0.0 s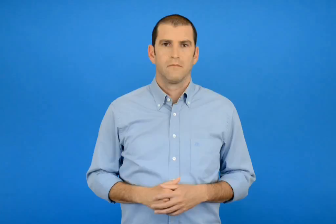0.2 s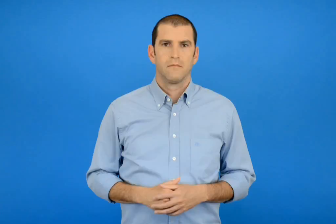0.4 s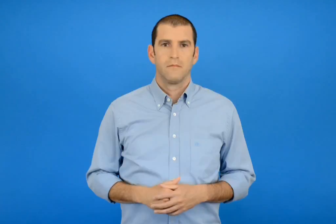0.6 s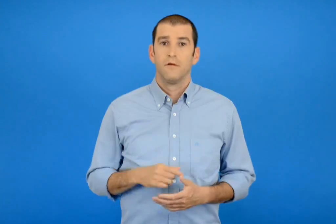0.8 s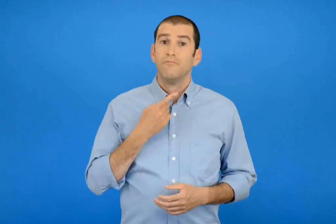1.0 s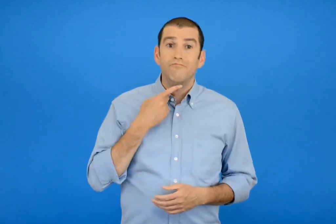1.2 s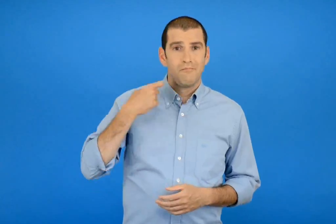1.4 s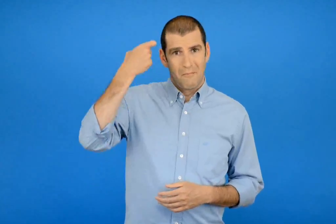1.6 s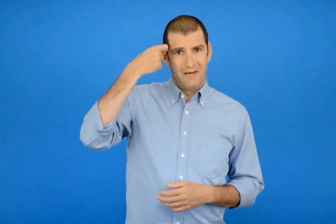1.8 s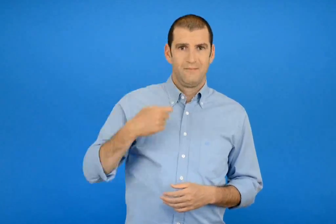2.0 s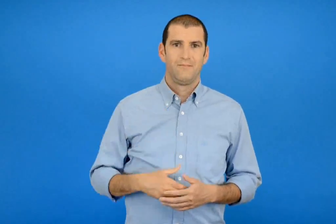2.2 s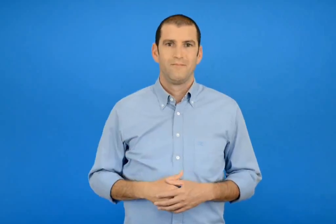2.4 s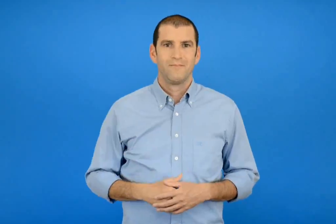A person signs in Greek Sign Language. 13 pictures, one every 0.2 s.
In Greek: μου αρέσαν
